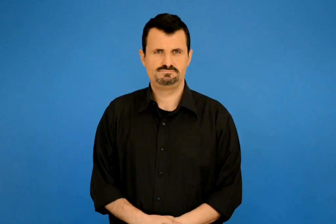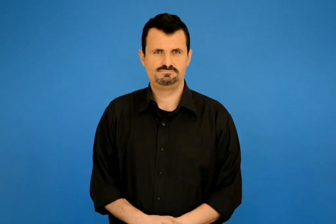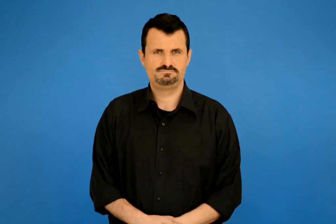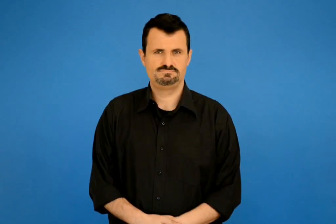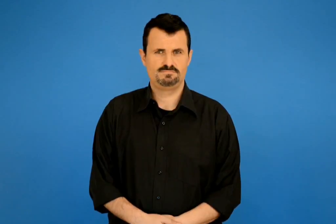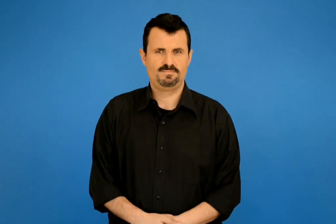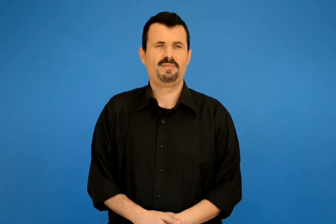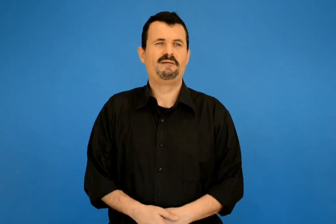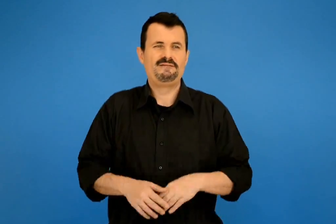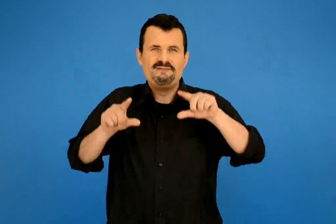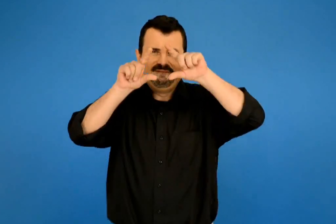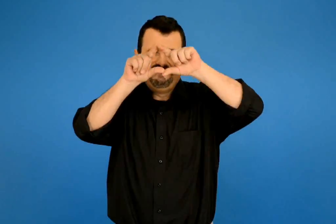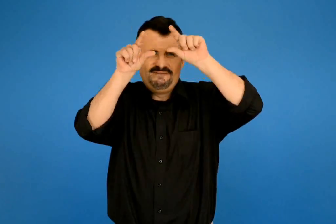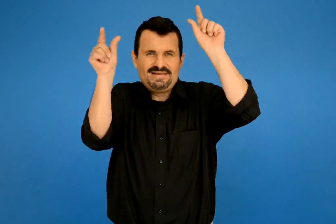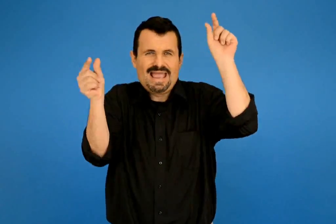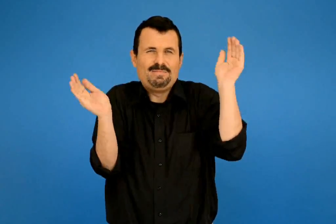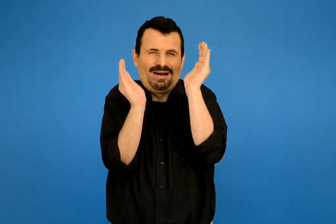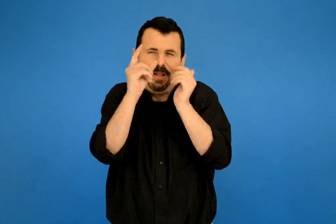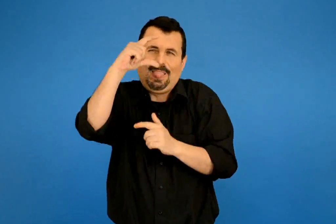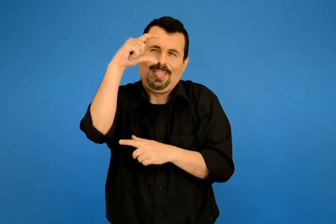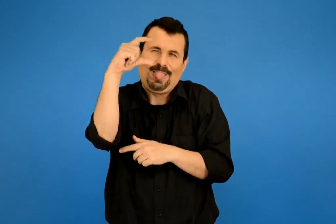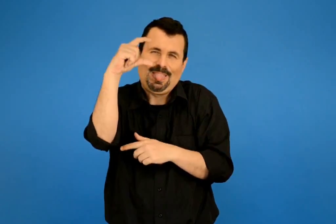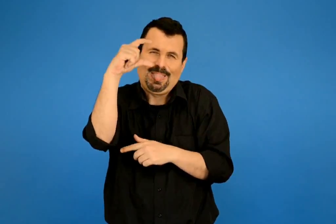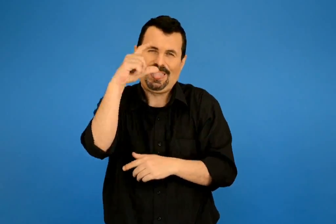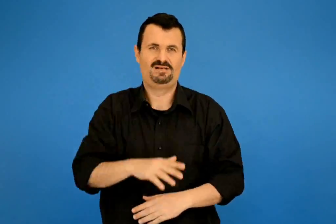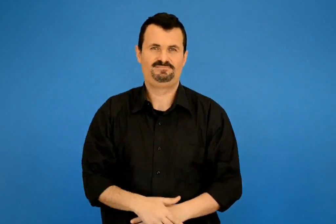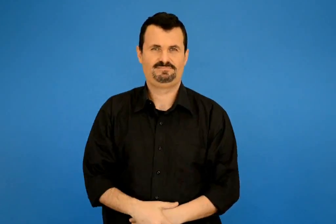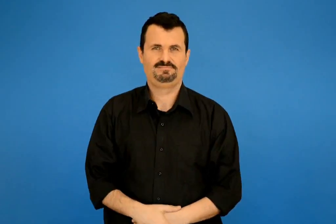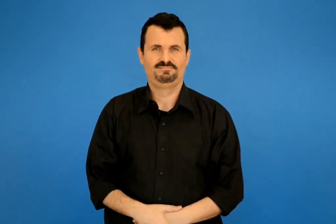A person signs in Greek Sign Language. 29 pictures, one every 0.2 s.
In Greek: το φεγγαράκι
